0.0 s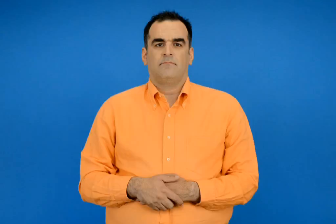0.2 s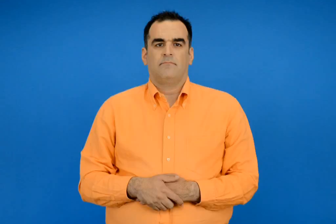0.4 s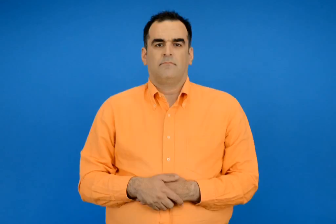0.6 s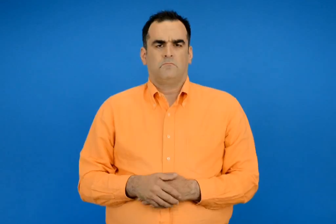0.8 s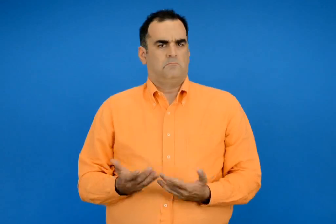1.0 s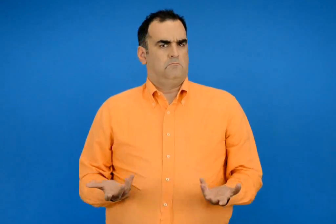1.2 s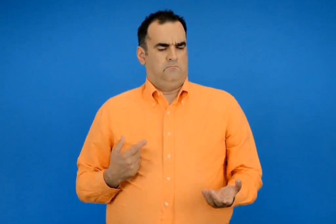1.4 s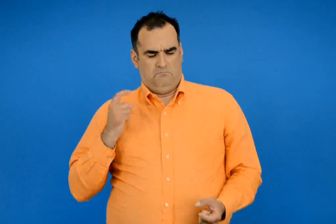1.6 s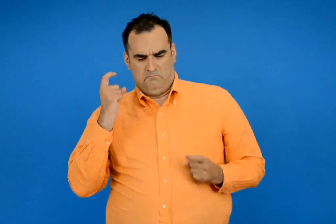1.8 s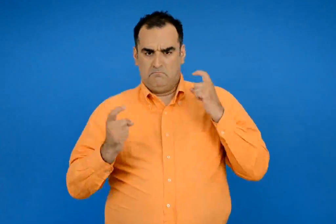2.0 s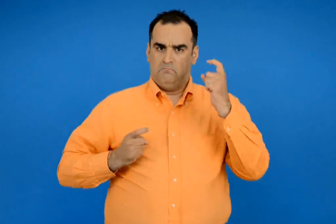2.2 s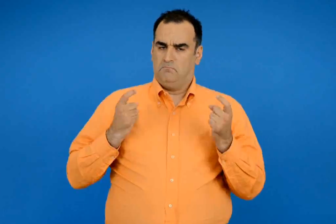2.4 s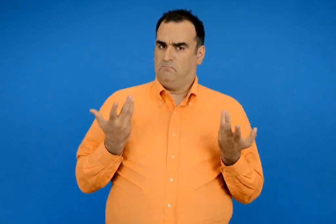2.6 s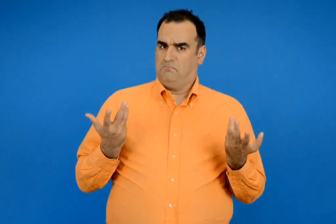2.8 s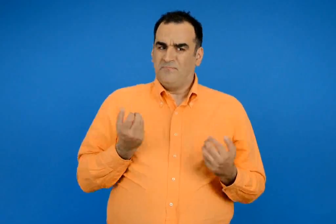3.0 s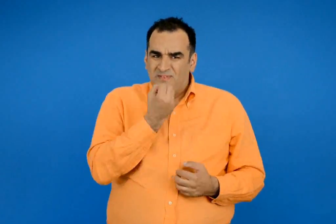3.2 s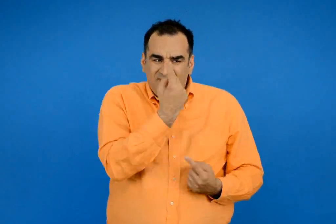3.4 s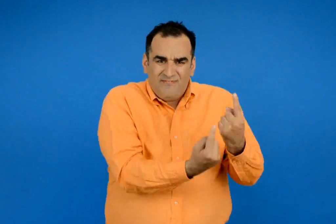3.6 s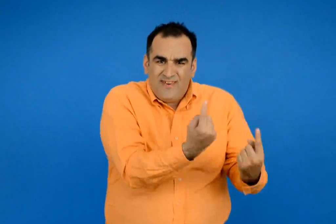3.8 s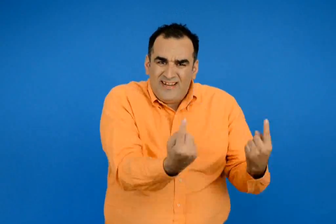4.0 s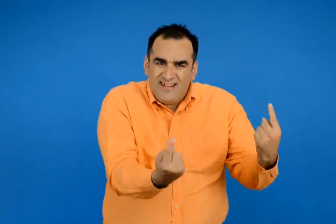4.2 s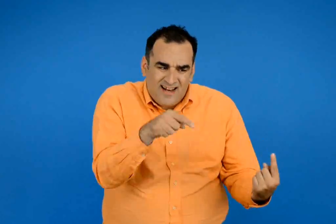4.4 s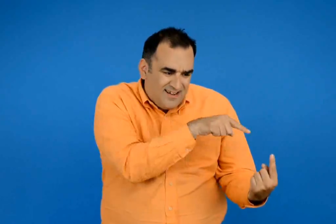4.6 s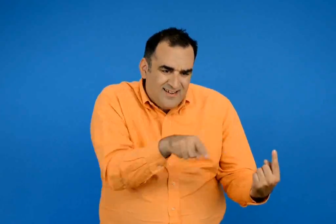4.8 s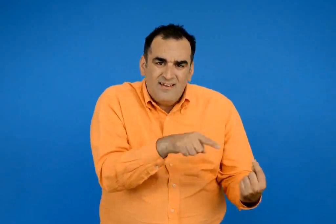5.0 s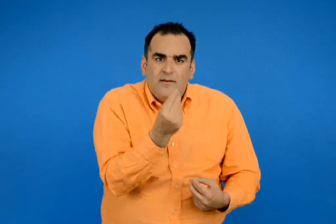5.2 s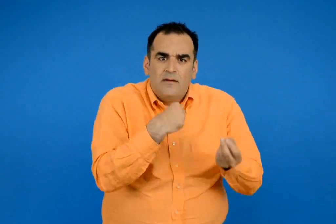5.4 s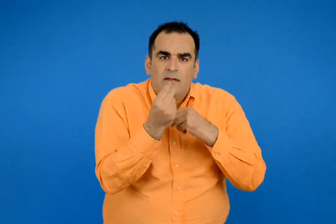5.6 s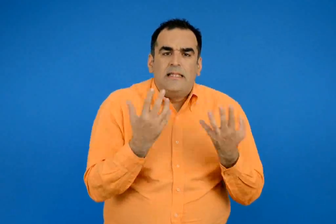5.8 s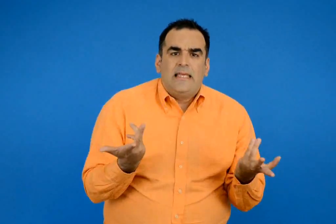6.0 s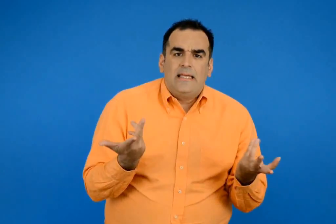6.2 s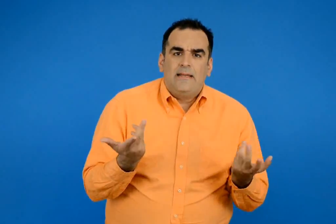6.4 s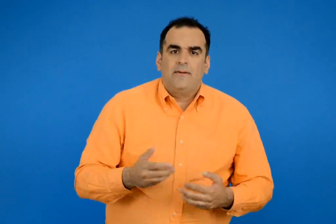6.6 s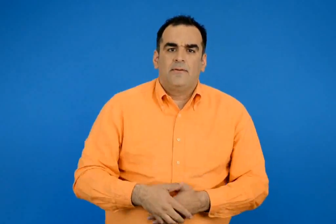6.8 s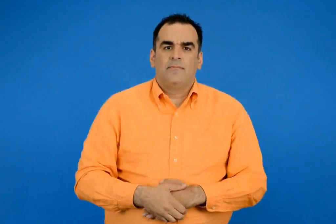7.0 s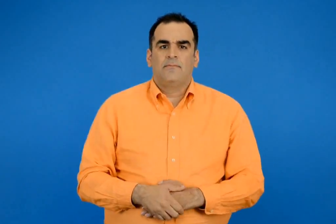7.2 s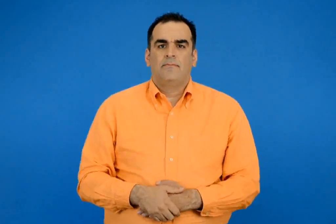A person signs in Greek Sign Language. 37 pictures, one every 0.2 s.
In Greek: αναρωτιέμαι τι τρώνε τα φυτά ;
